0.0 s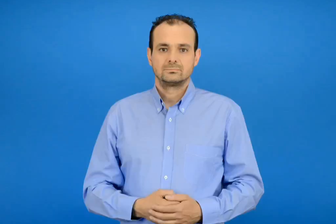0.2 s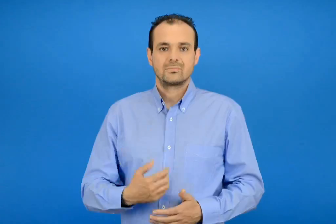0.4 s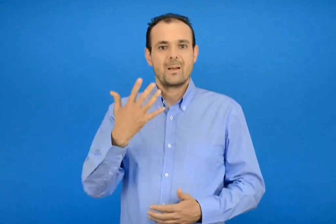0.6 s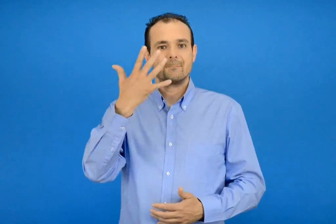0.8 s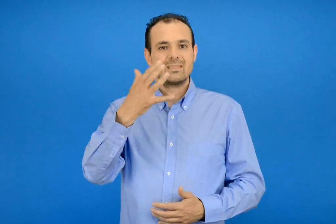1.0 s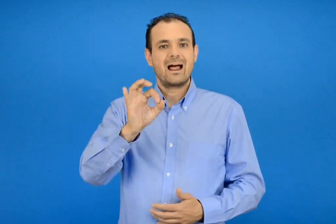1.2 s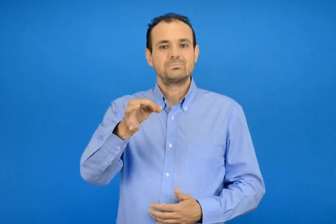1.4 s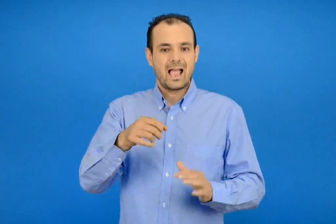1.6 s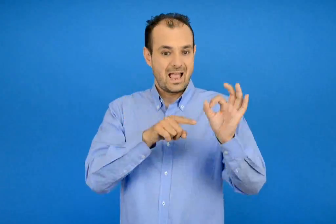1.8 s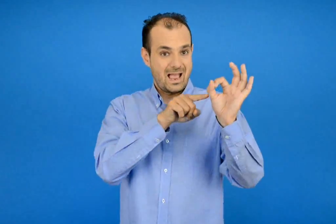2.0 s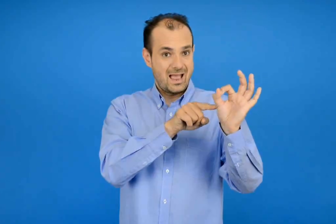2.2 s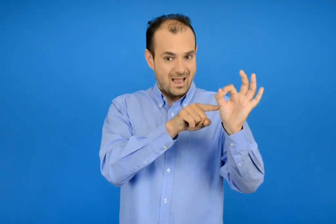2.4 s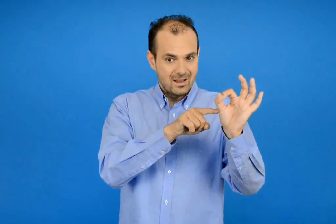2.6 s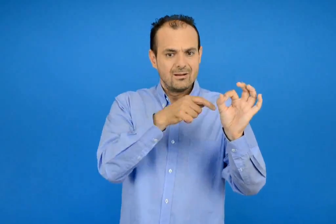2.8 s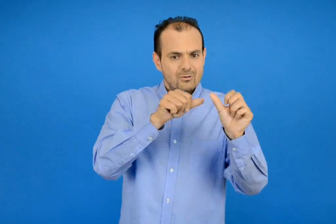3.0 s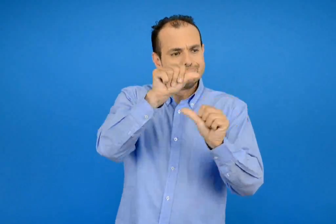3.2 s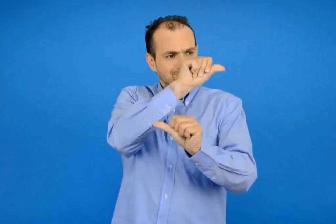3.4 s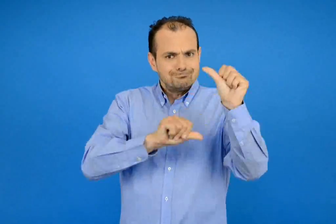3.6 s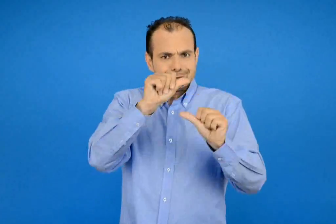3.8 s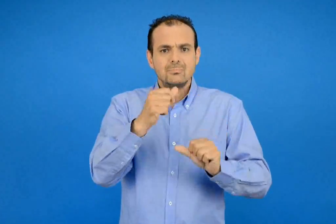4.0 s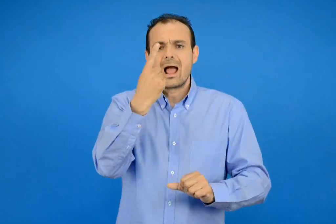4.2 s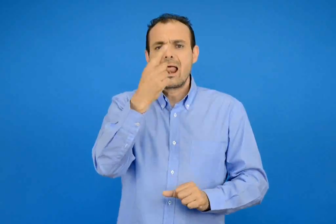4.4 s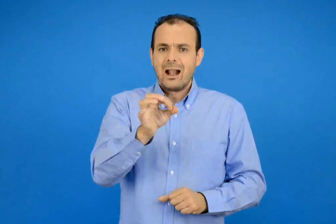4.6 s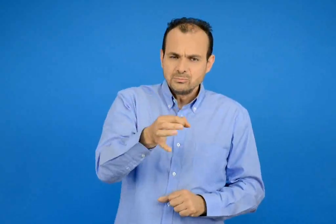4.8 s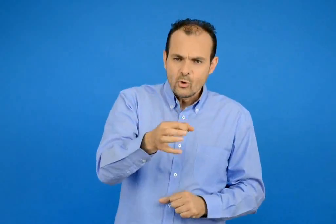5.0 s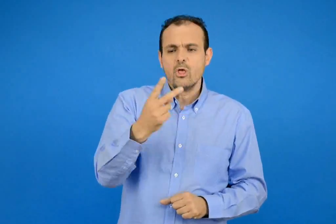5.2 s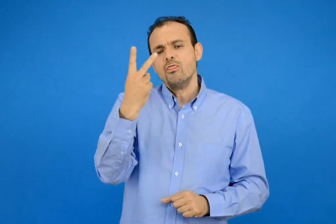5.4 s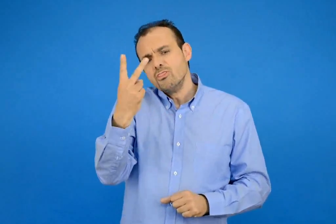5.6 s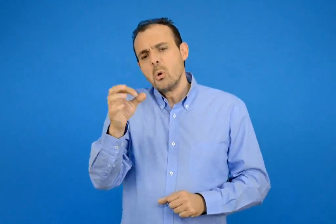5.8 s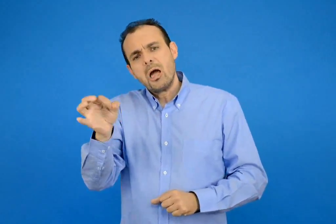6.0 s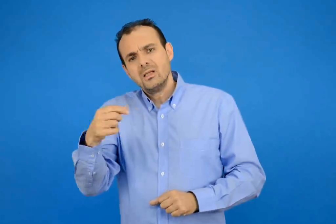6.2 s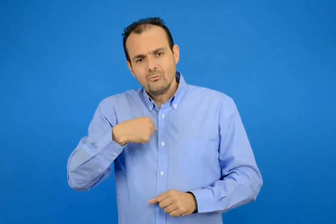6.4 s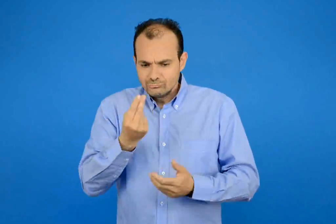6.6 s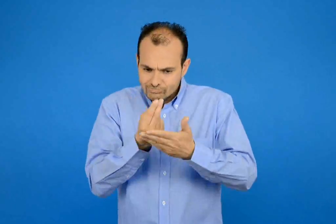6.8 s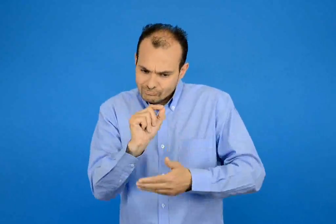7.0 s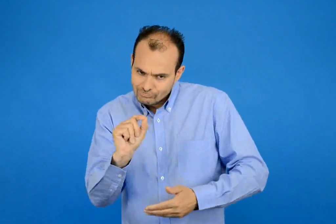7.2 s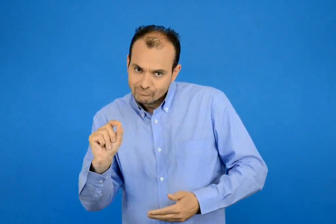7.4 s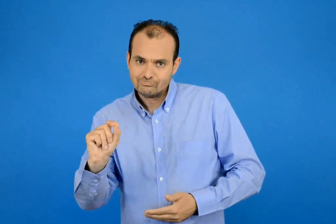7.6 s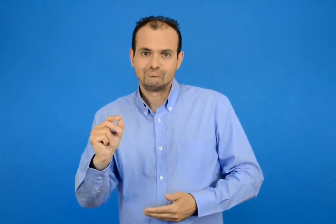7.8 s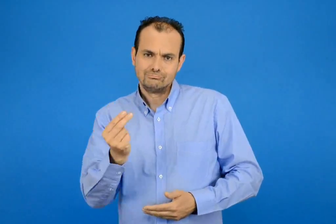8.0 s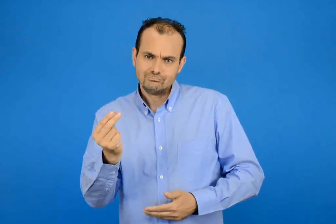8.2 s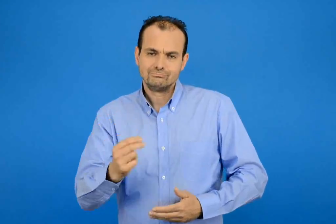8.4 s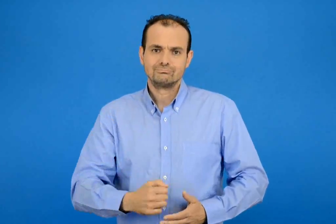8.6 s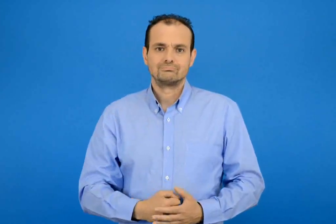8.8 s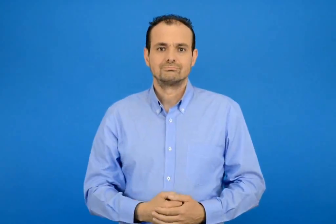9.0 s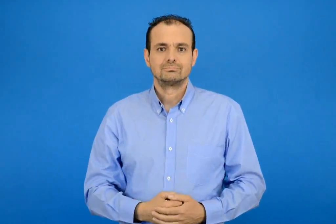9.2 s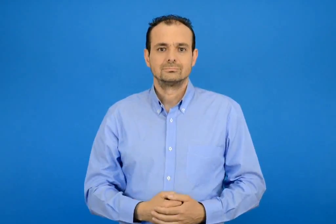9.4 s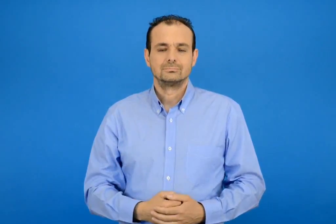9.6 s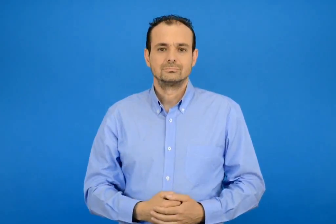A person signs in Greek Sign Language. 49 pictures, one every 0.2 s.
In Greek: ανταλλάσσω τα 5 λεπτά με νομίσματα του 1 λεπτού και των 2 λεπτών σχεδιάζω τα νομίσματα
